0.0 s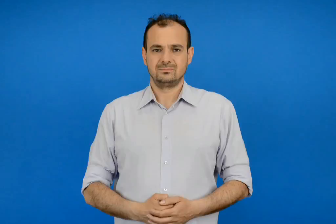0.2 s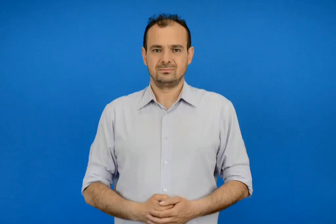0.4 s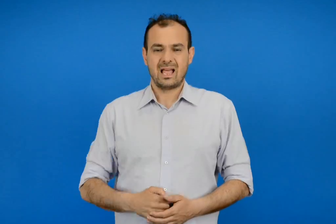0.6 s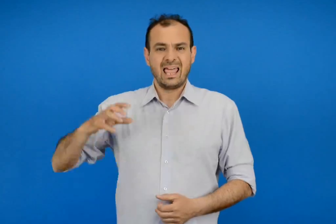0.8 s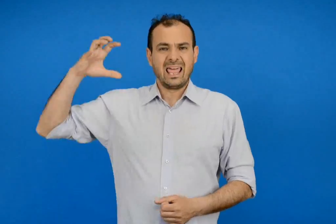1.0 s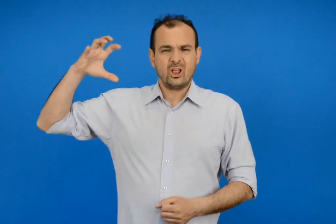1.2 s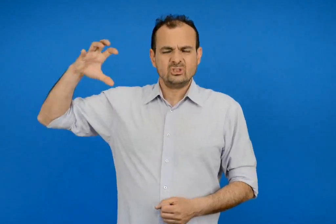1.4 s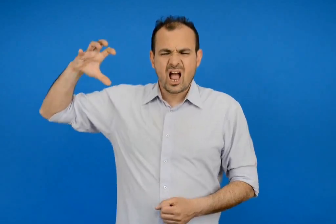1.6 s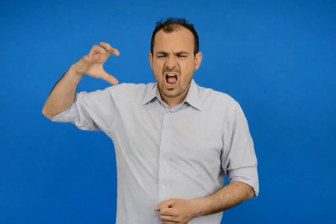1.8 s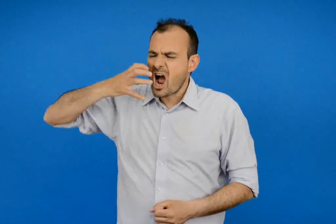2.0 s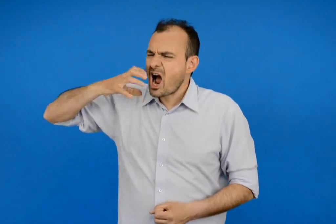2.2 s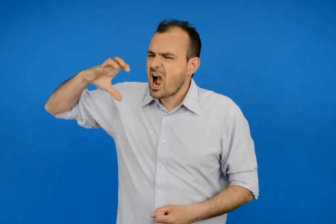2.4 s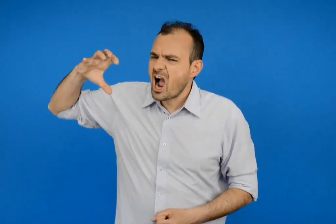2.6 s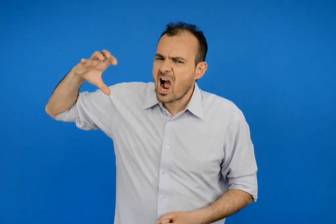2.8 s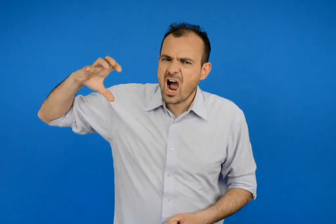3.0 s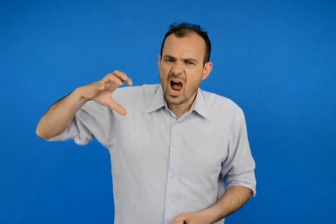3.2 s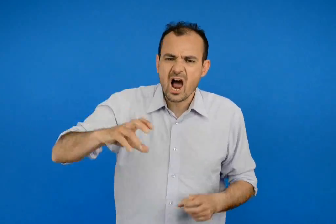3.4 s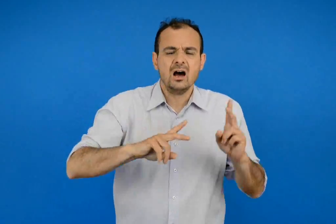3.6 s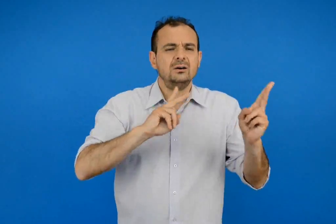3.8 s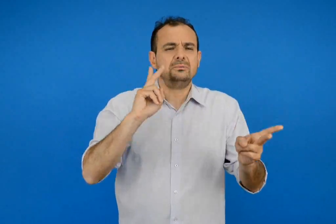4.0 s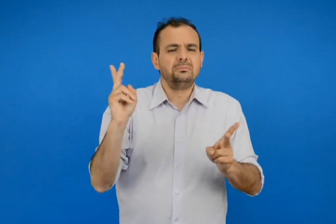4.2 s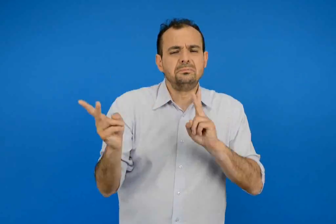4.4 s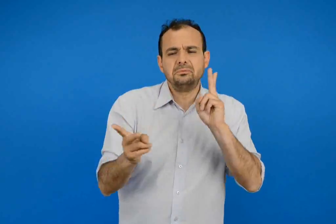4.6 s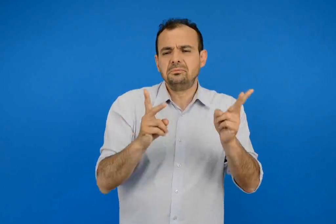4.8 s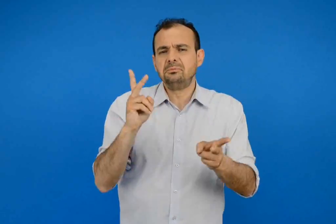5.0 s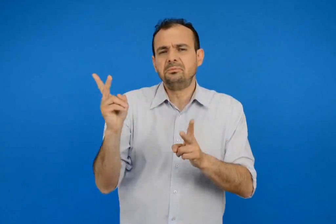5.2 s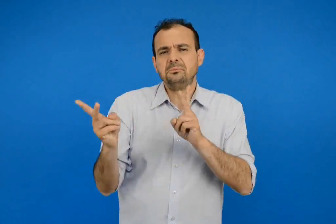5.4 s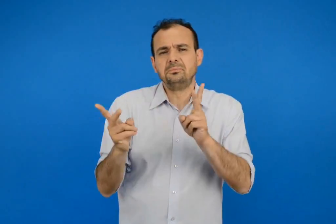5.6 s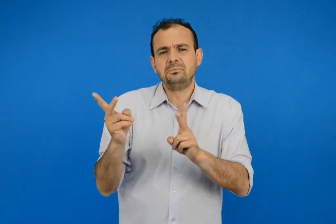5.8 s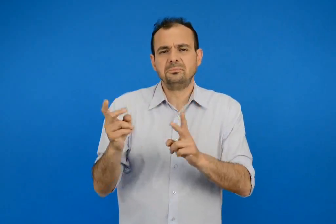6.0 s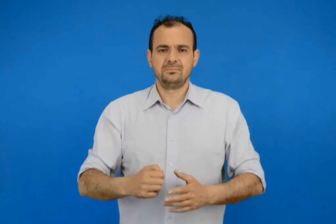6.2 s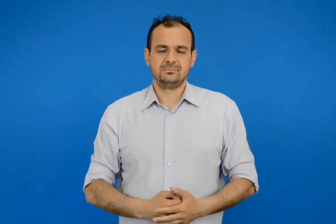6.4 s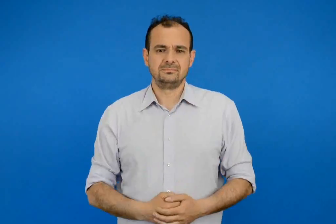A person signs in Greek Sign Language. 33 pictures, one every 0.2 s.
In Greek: ο ήλιος καίει πολύ αλλά καμία φορά φυσάει και λίγο αεράκι
